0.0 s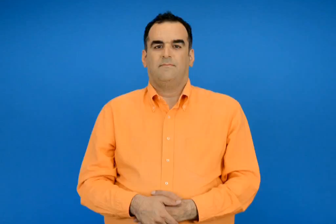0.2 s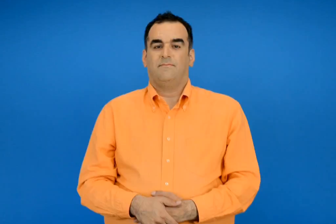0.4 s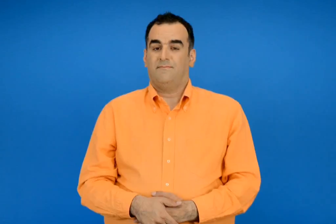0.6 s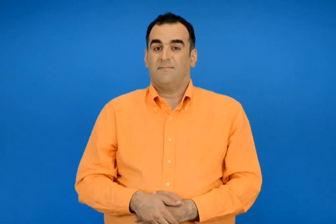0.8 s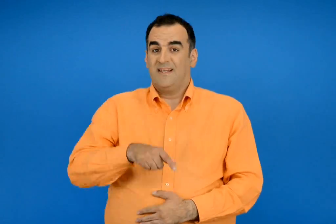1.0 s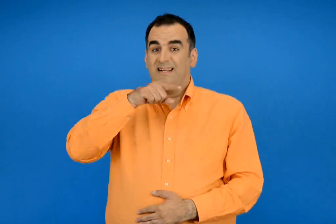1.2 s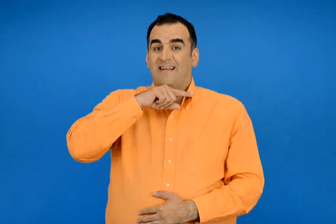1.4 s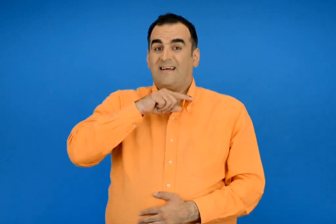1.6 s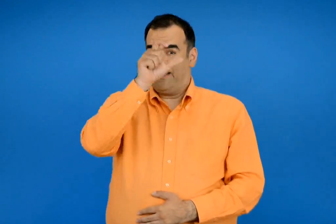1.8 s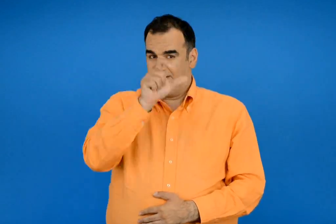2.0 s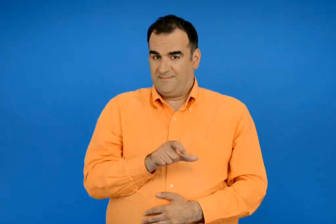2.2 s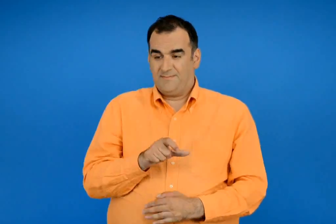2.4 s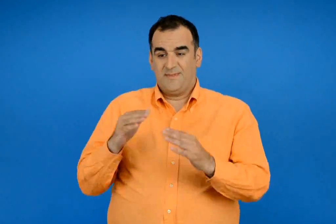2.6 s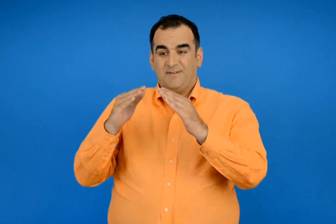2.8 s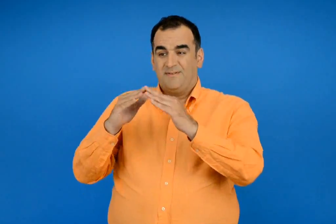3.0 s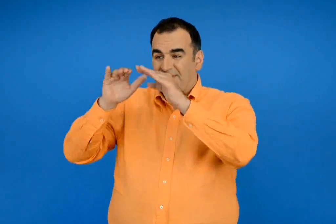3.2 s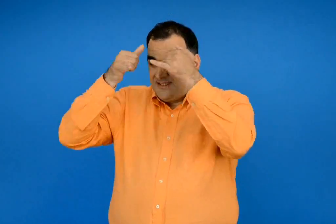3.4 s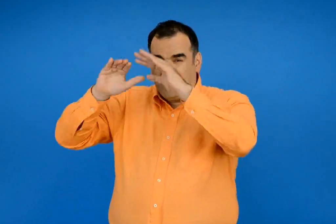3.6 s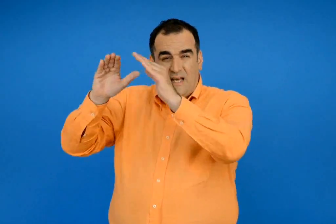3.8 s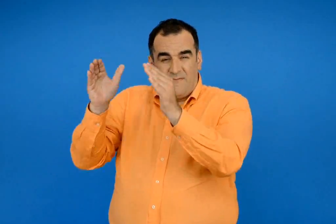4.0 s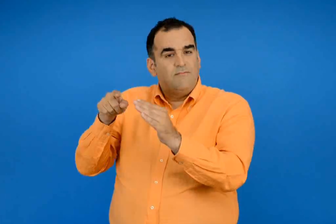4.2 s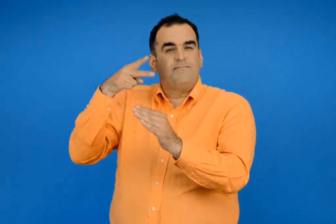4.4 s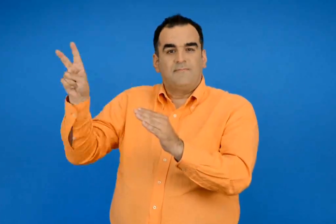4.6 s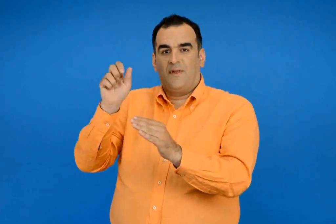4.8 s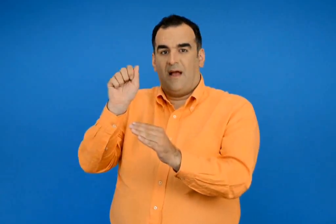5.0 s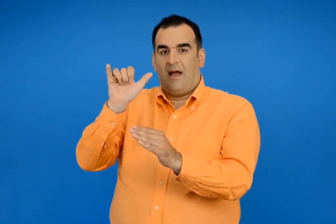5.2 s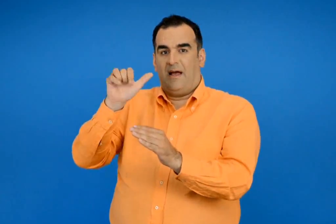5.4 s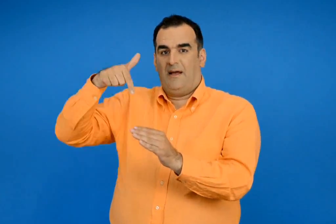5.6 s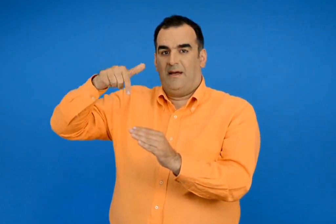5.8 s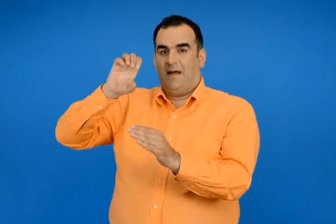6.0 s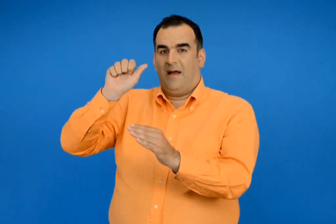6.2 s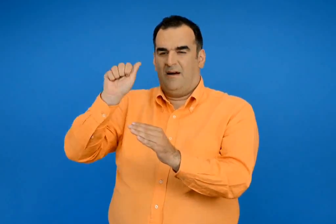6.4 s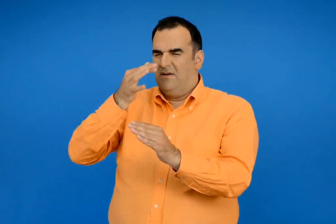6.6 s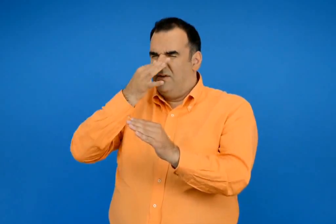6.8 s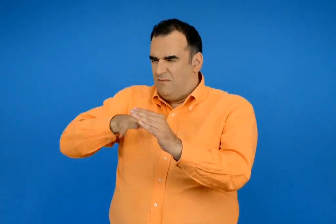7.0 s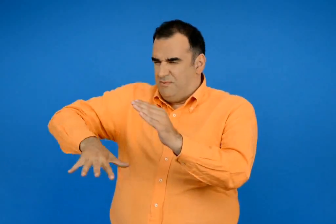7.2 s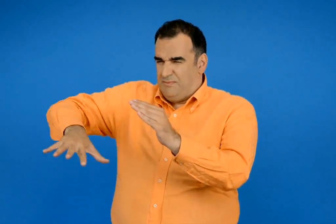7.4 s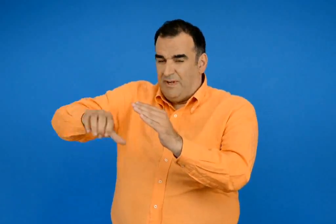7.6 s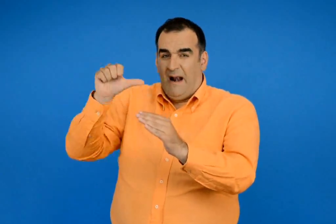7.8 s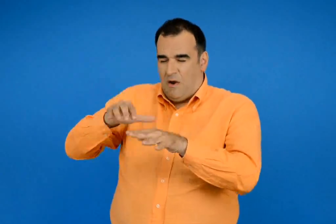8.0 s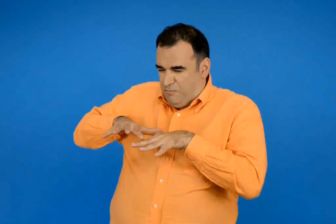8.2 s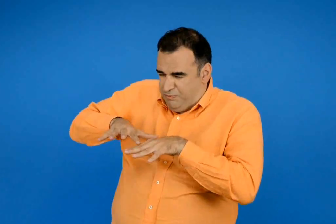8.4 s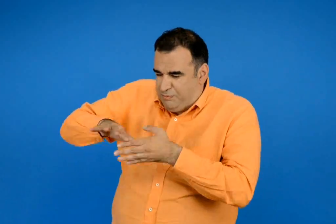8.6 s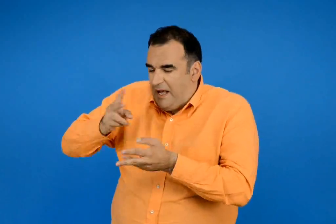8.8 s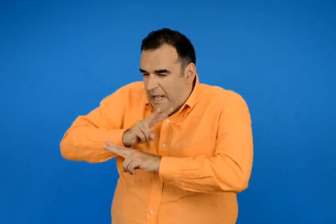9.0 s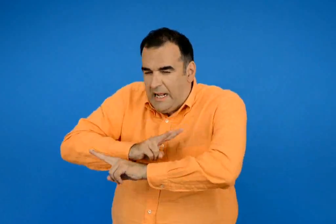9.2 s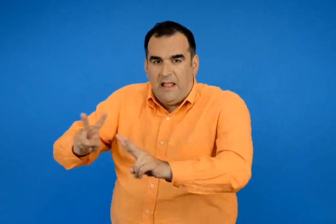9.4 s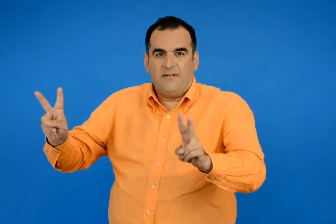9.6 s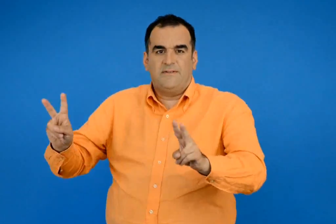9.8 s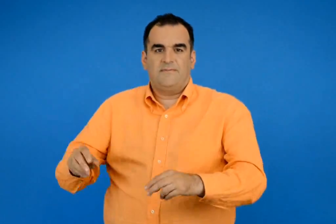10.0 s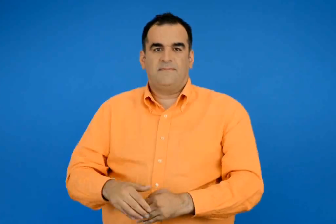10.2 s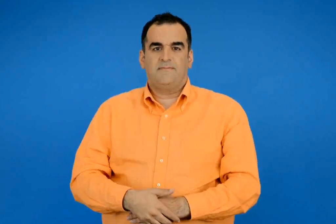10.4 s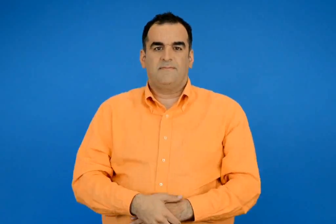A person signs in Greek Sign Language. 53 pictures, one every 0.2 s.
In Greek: ο ηρακλής χρησιμοποίησε την ενέργεια του ορμητικού νερού για να καθαρίσει τους στάβλους του αυγεία
